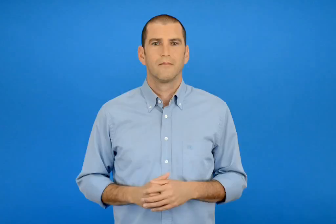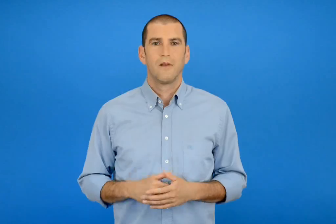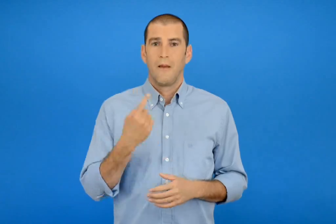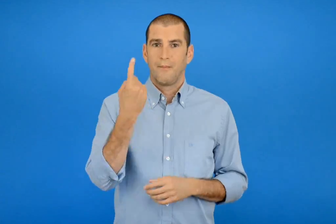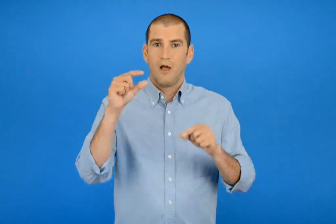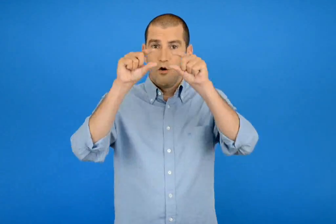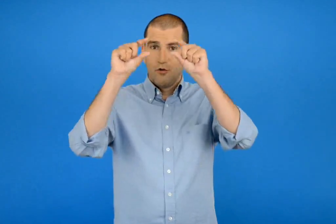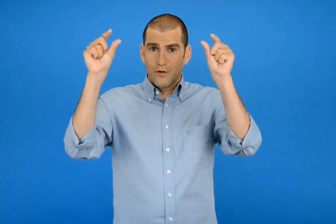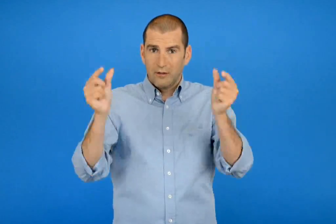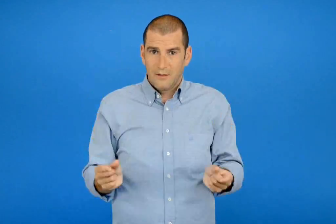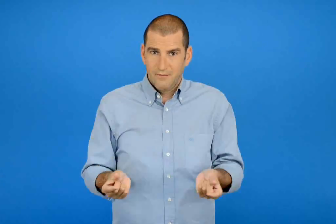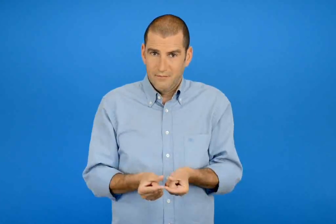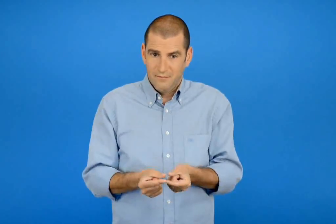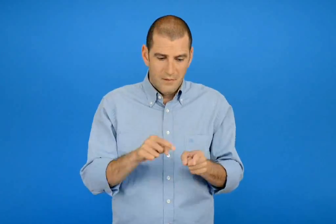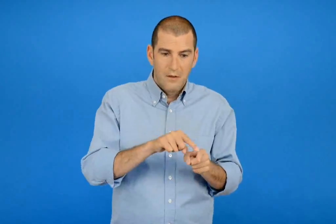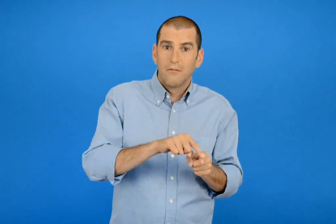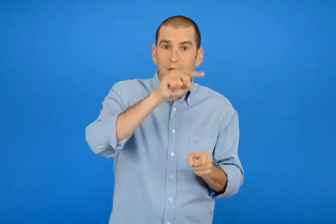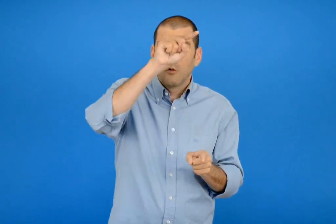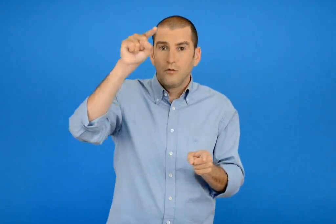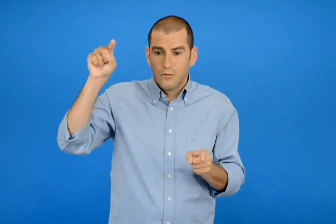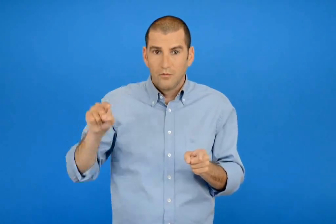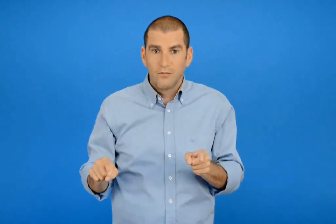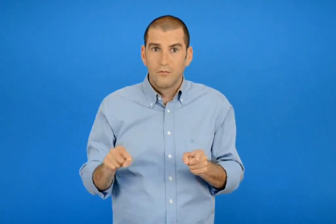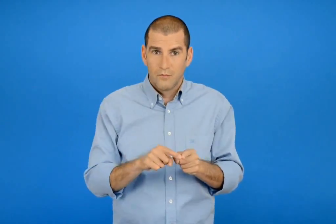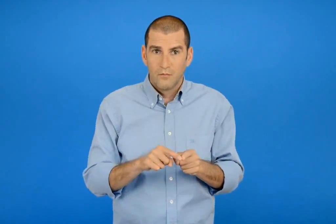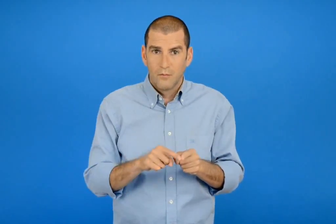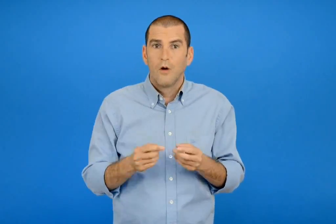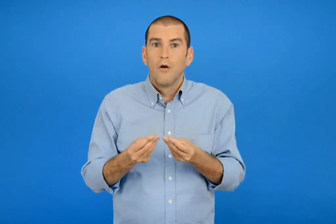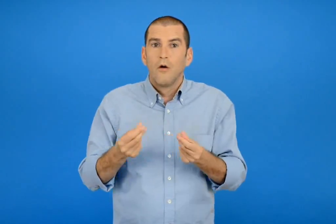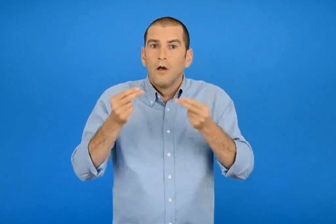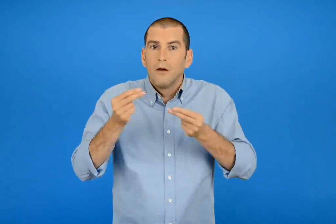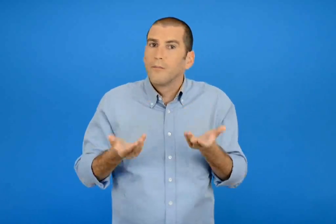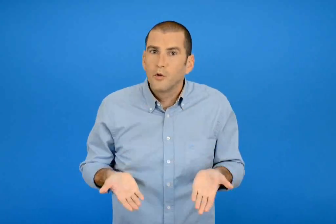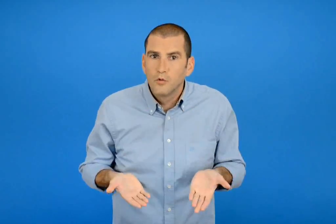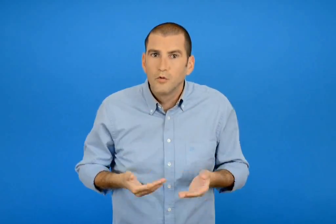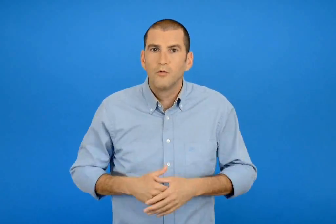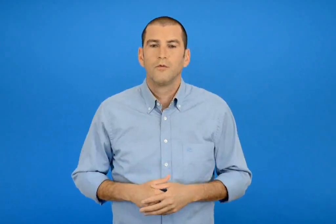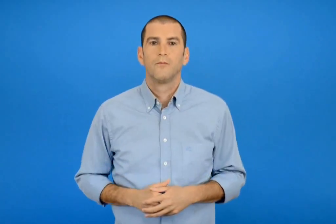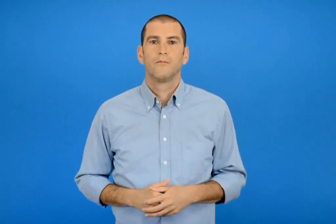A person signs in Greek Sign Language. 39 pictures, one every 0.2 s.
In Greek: πως μπορώ να υπολογίσω το μήκος που έχει γύρω γύρω μια κορνιζά ;
